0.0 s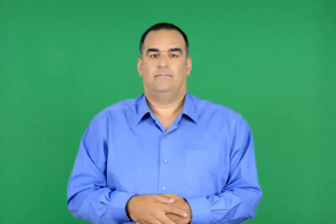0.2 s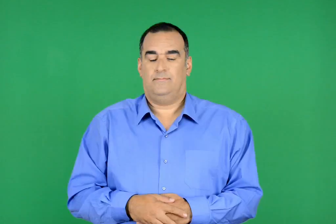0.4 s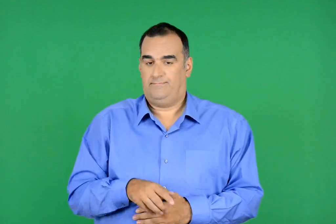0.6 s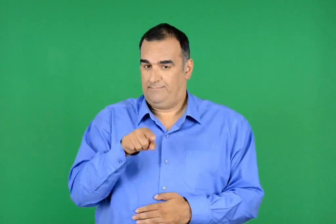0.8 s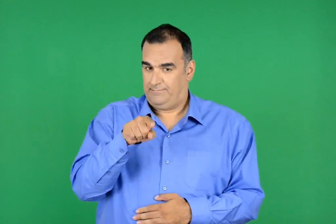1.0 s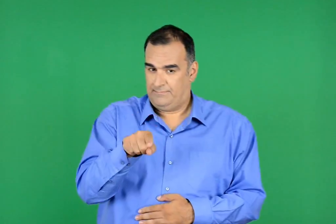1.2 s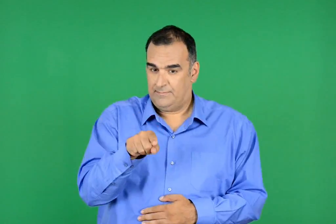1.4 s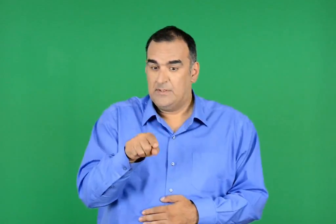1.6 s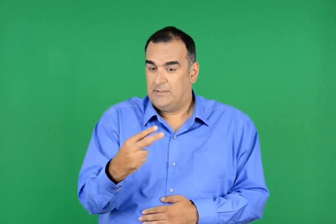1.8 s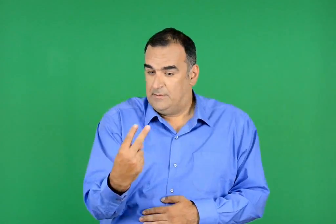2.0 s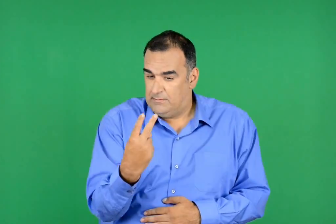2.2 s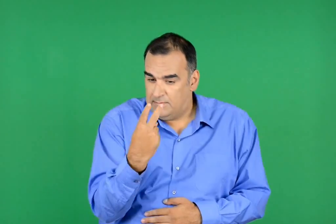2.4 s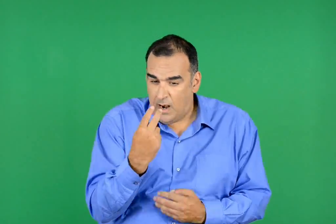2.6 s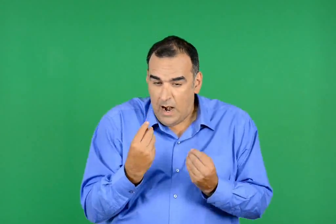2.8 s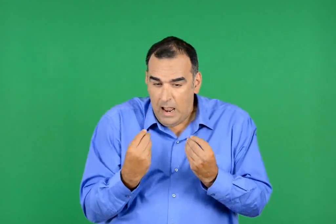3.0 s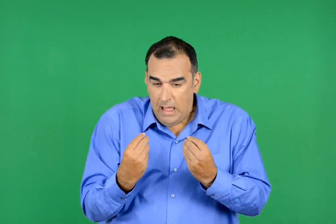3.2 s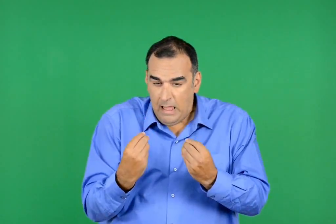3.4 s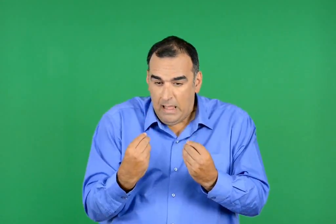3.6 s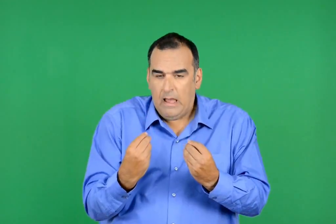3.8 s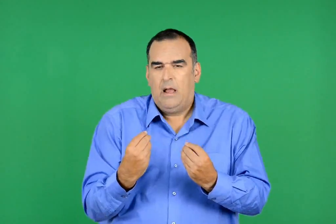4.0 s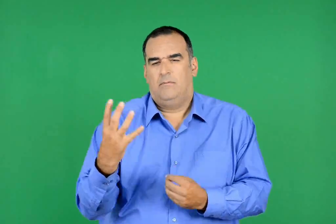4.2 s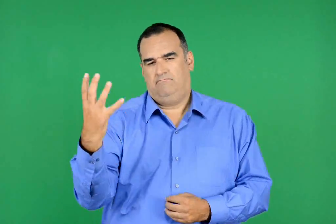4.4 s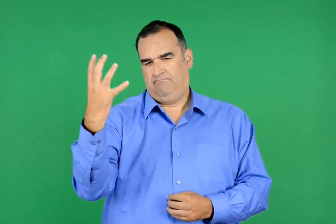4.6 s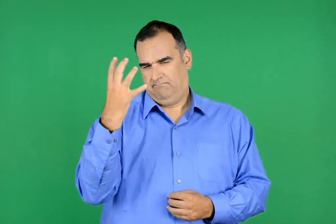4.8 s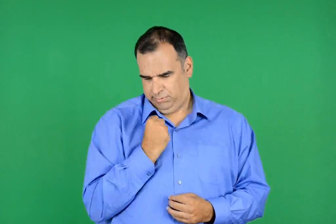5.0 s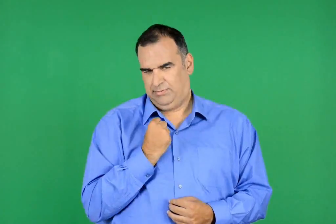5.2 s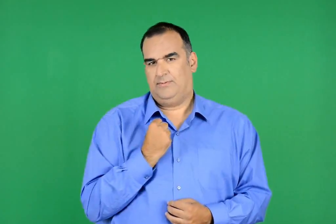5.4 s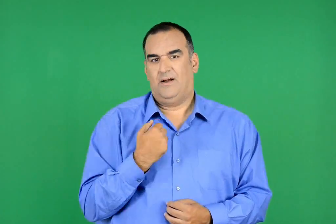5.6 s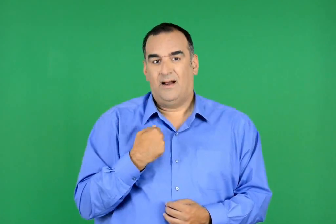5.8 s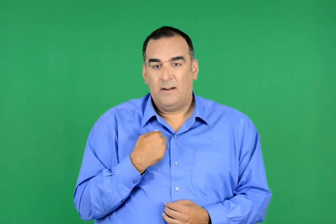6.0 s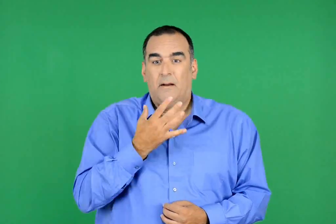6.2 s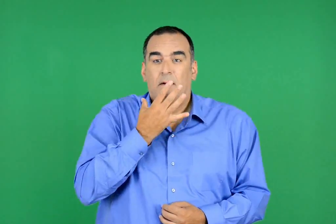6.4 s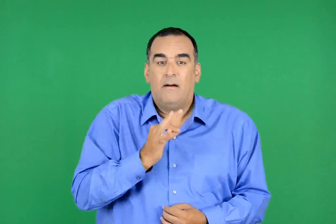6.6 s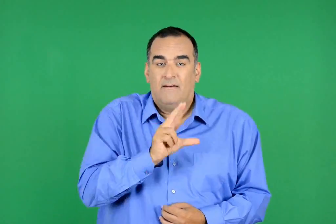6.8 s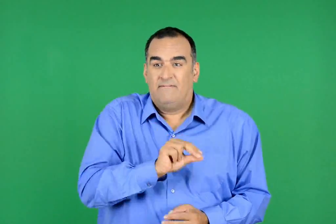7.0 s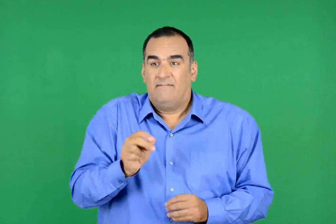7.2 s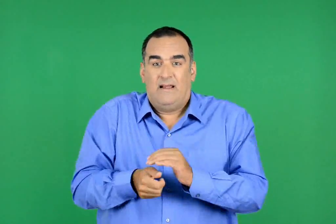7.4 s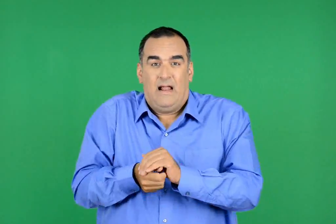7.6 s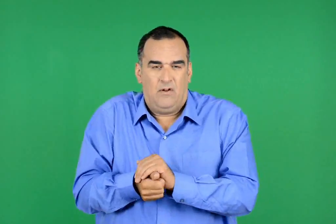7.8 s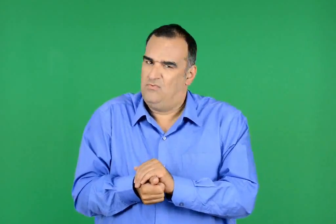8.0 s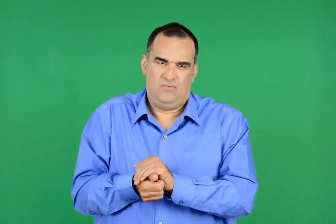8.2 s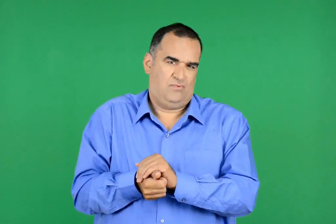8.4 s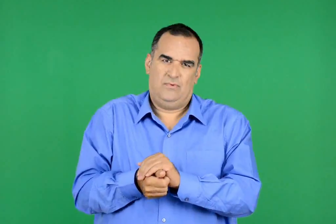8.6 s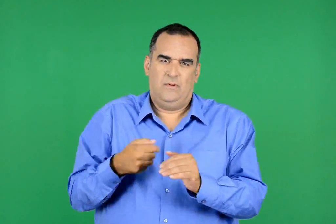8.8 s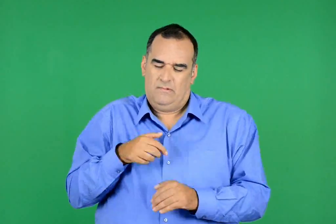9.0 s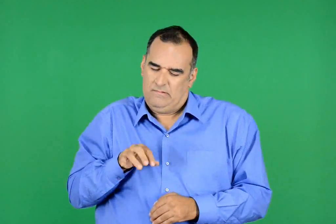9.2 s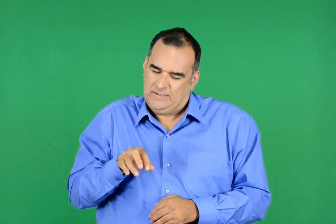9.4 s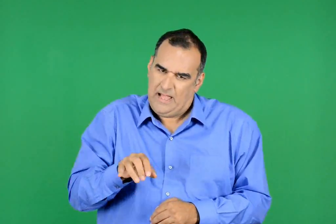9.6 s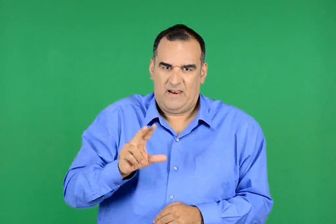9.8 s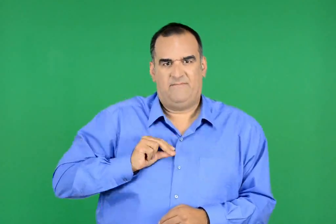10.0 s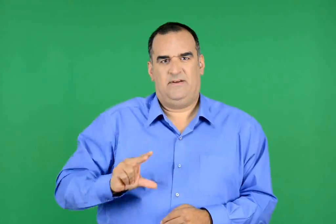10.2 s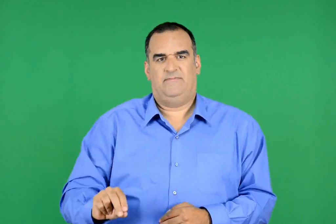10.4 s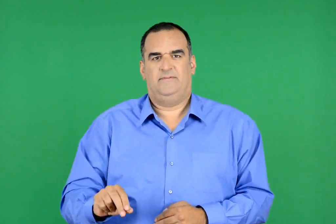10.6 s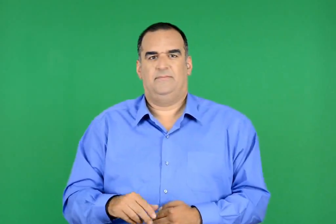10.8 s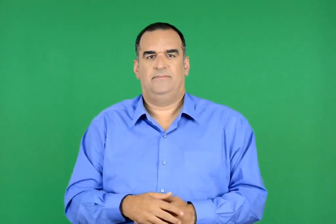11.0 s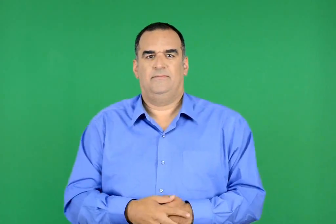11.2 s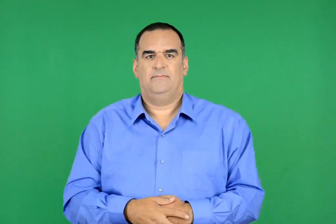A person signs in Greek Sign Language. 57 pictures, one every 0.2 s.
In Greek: κι αν έμπαινες στον κόπο να µε προσέξεις λίγο καλύτερα , θα έβλεπες , καλή µου , πως δε µοιάζω και τόσο µε χελώνα. με σκαθάρι µοιάζω
